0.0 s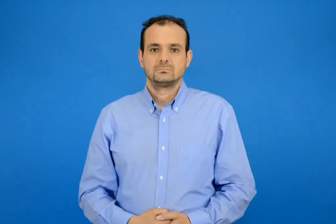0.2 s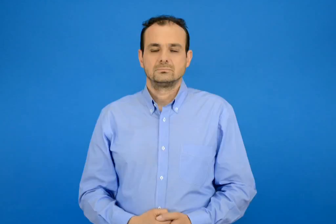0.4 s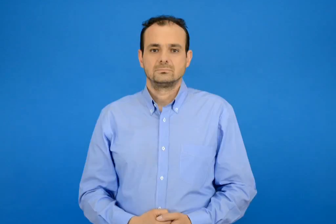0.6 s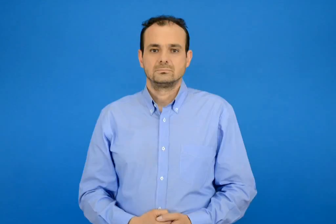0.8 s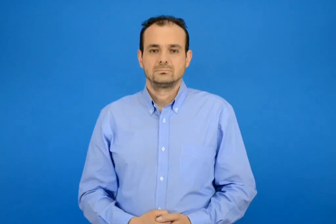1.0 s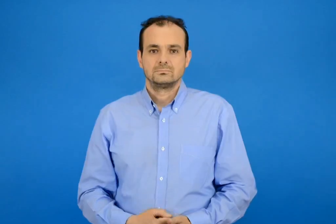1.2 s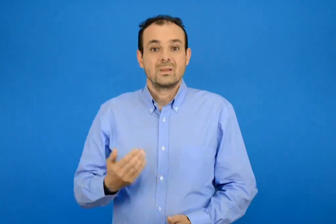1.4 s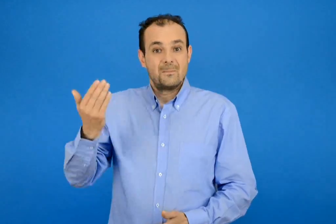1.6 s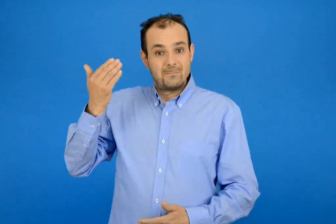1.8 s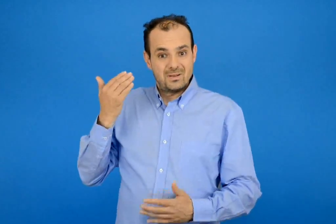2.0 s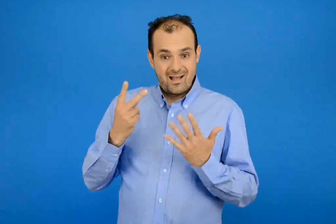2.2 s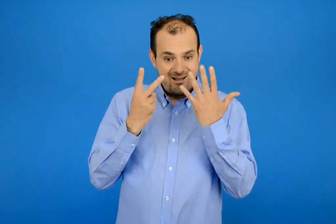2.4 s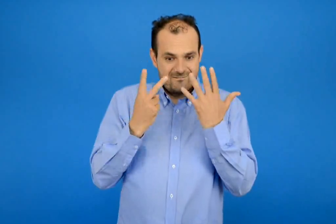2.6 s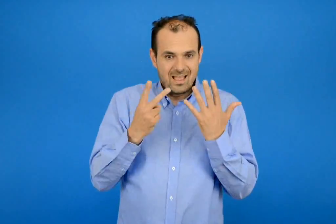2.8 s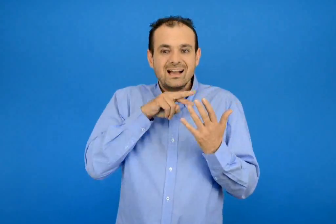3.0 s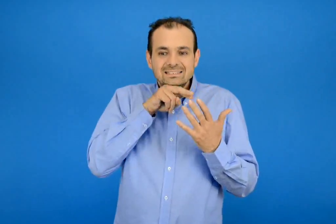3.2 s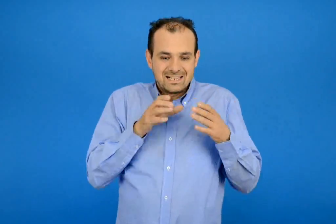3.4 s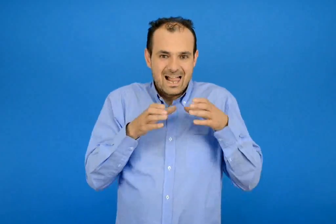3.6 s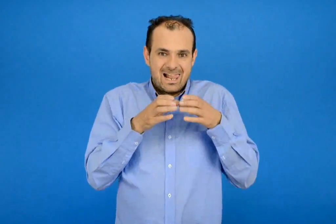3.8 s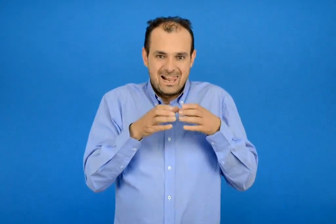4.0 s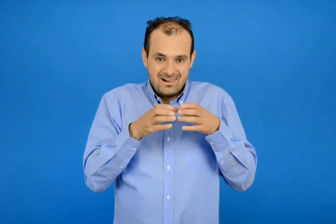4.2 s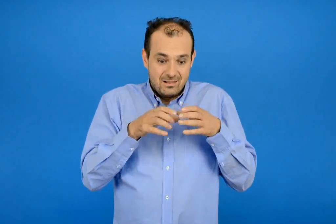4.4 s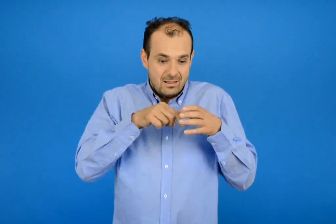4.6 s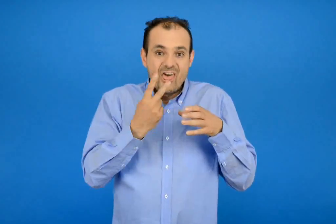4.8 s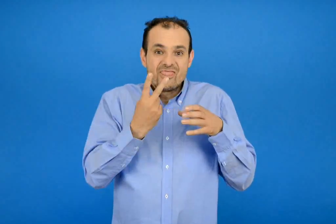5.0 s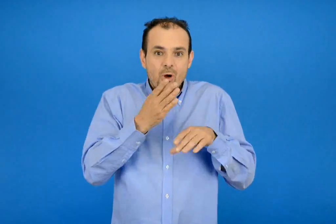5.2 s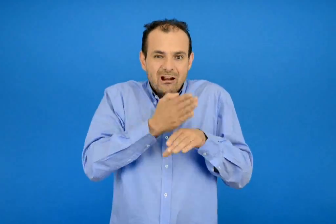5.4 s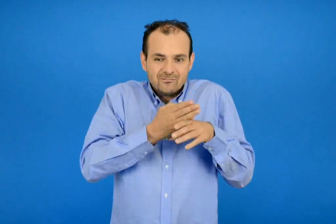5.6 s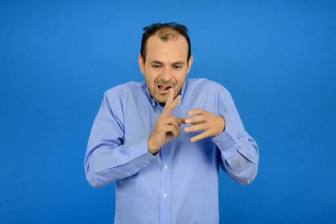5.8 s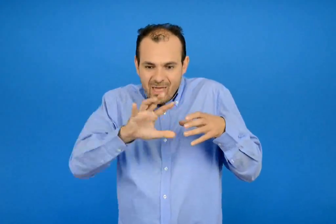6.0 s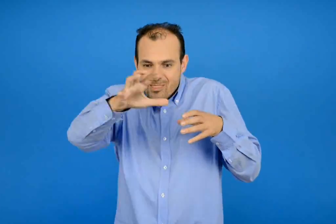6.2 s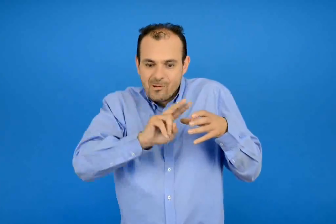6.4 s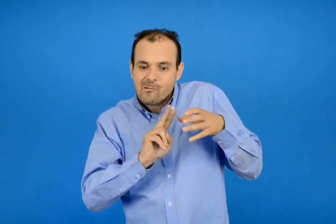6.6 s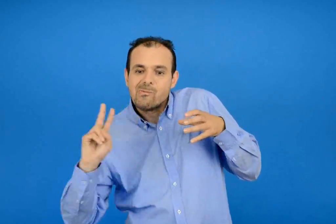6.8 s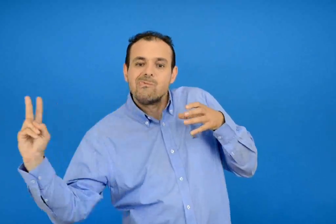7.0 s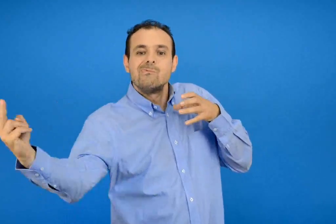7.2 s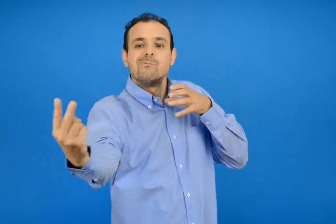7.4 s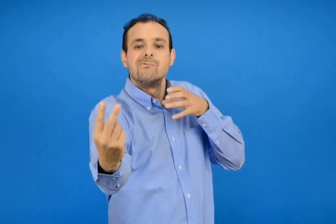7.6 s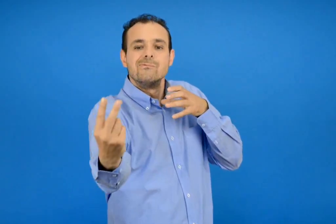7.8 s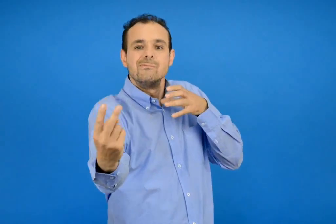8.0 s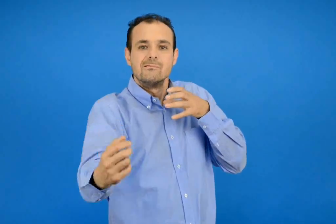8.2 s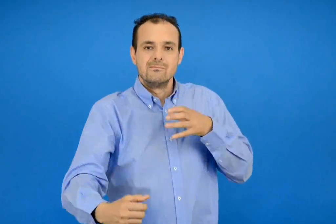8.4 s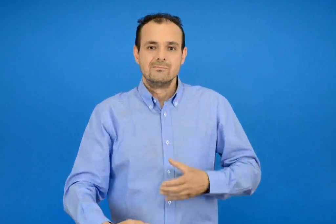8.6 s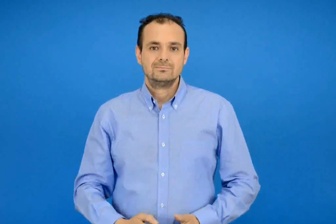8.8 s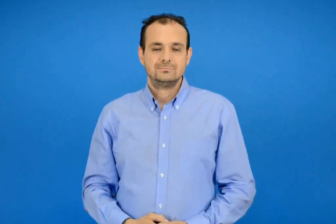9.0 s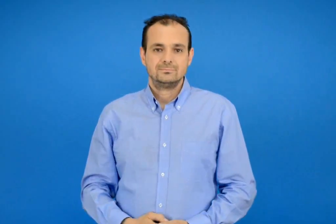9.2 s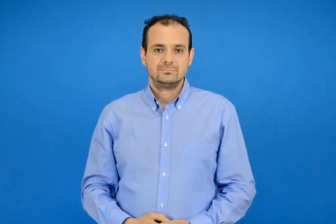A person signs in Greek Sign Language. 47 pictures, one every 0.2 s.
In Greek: ήταν 7 κατσικάκια και κρυφτήκαν τα 2 πίσω από ένα θάμνο
